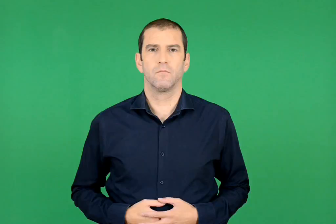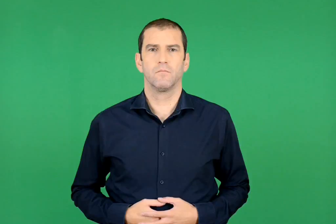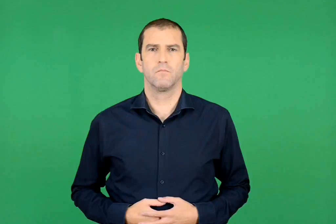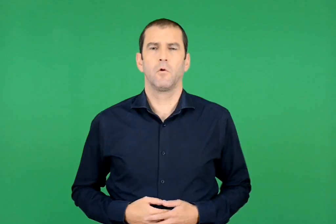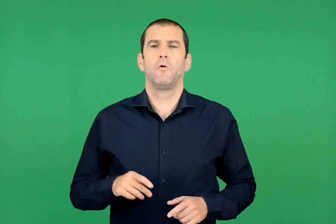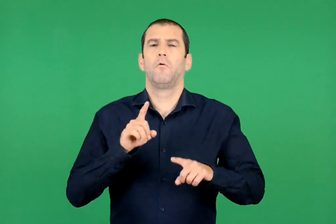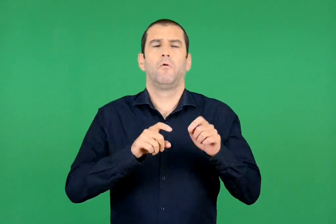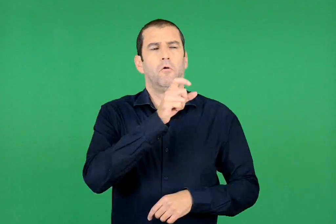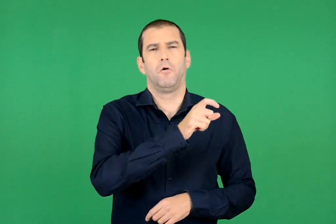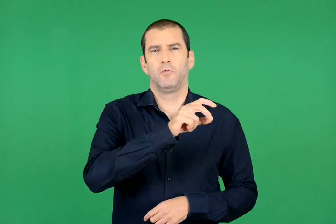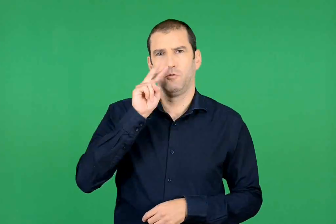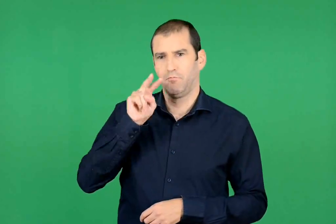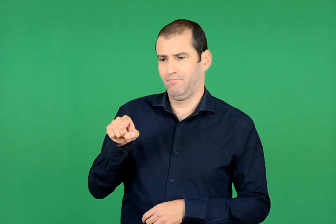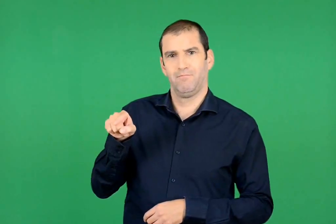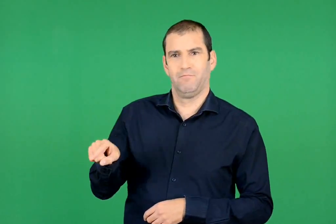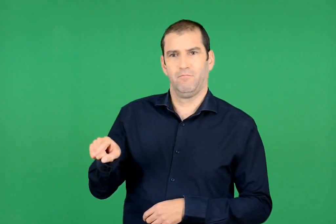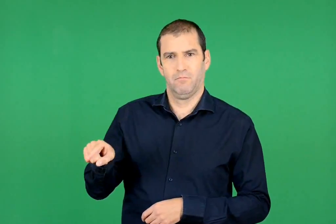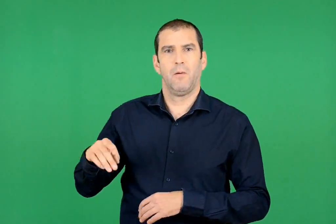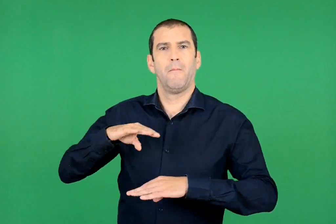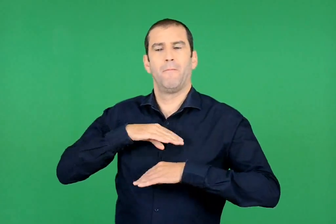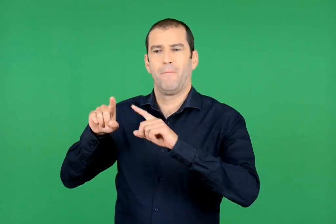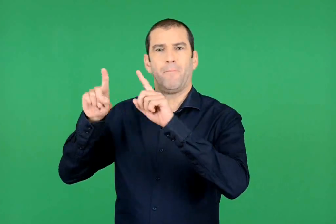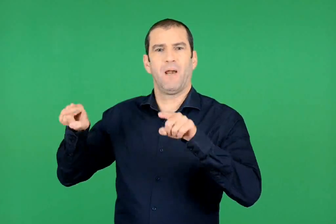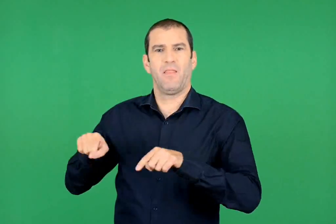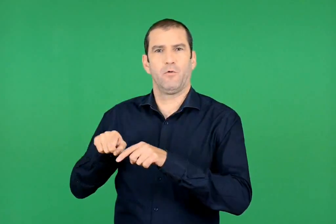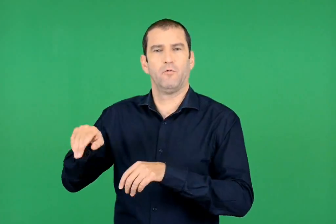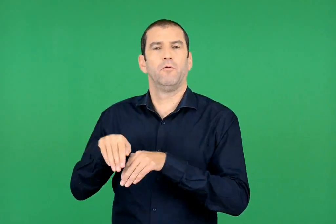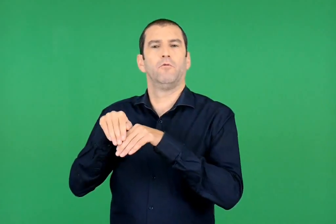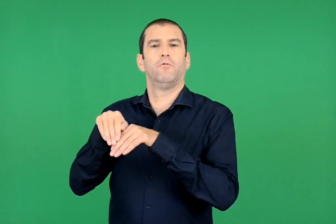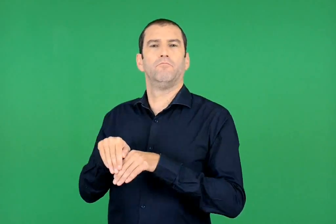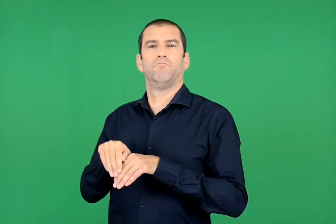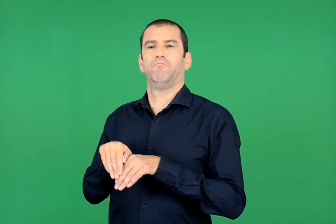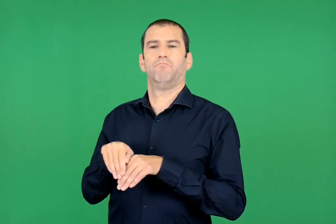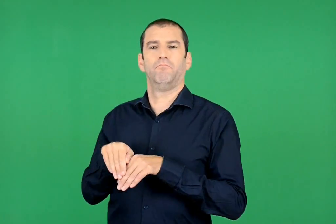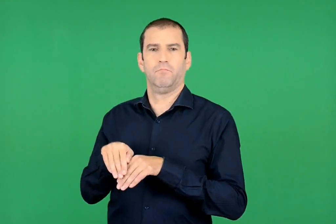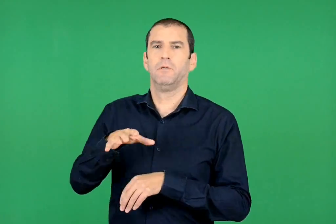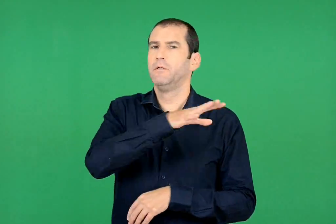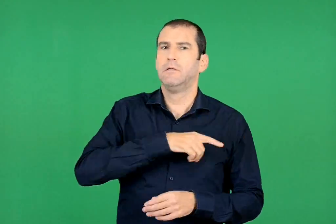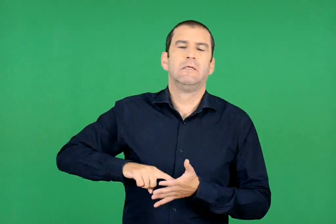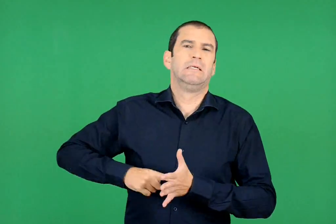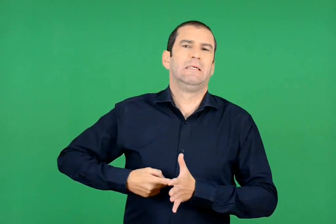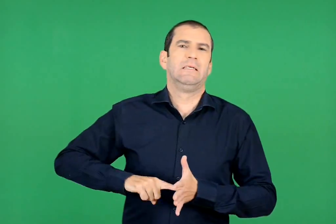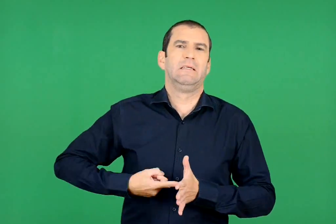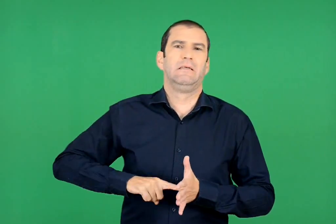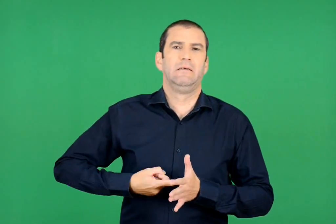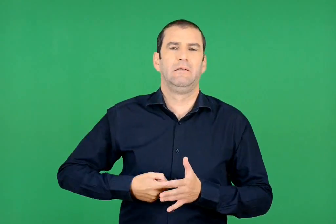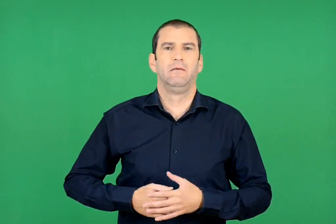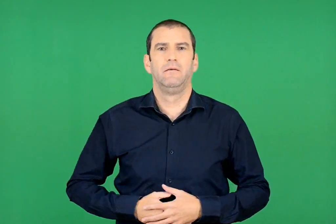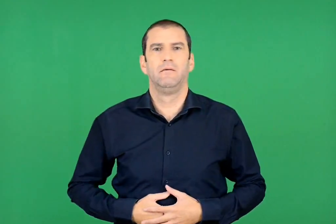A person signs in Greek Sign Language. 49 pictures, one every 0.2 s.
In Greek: όποιος τον έβλεπε να κάθεται και να καμαρώνει στο παράθυρο έσκαγε από τη ζήλια του
